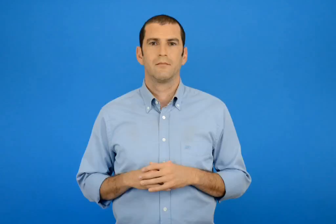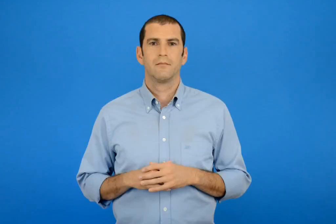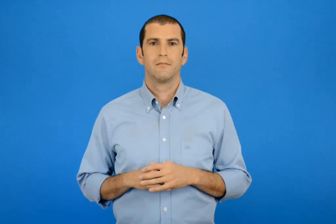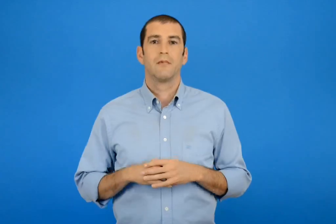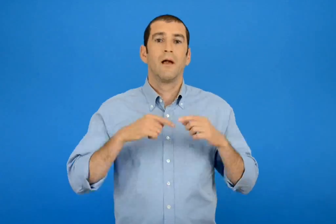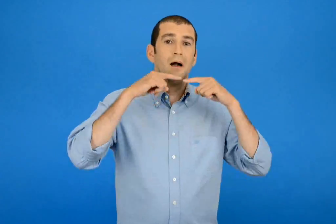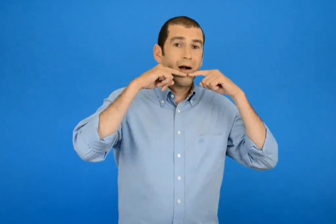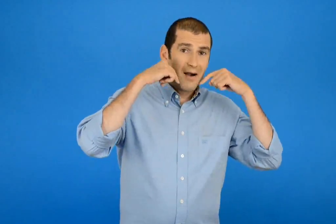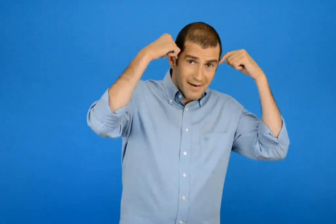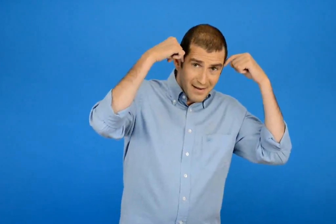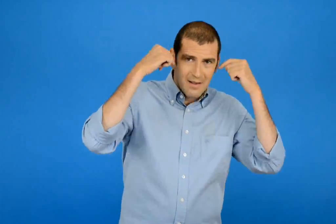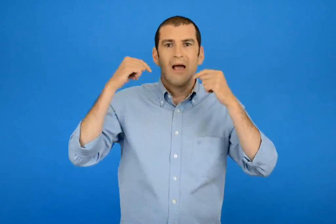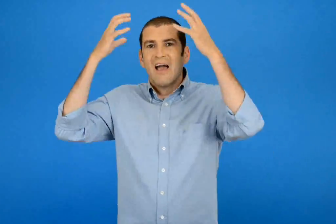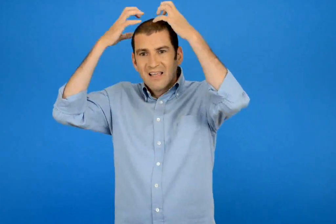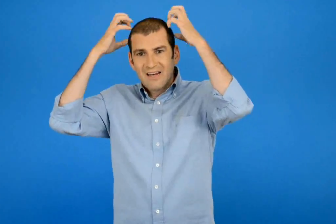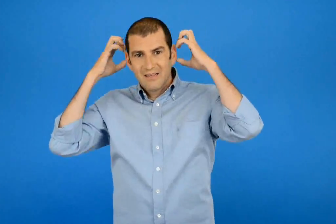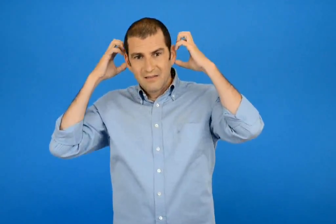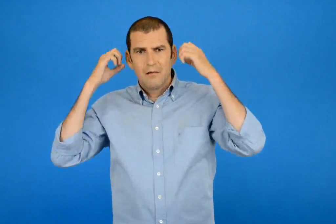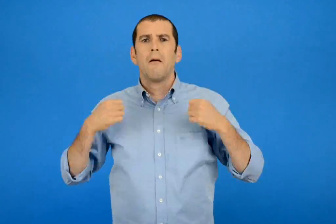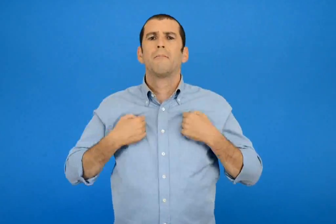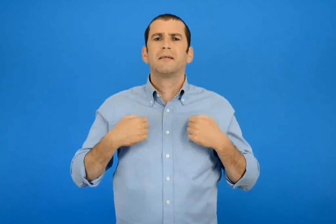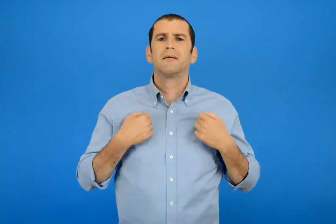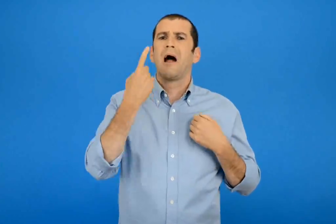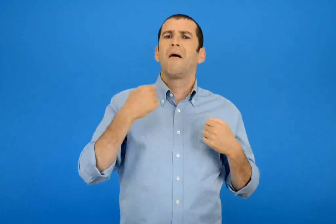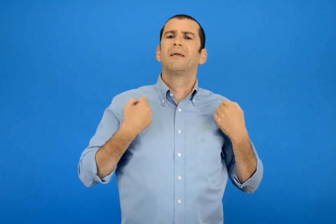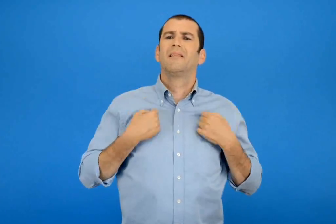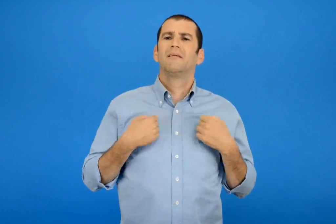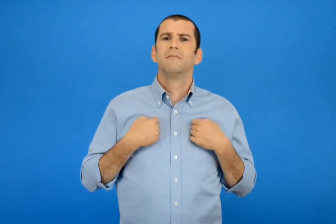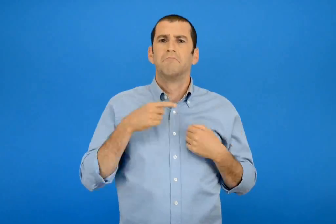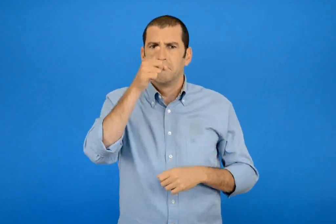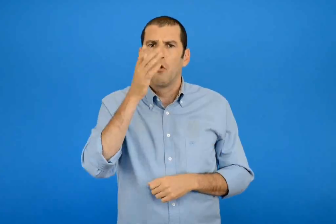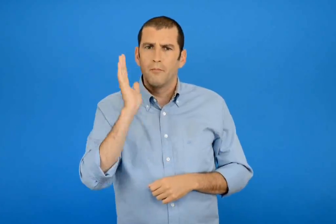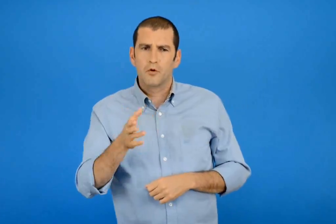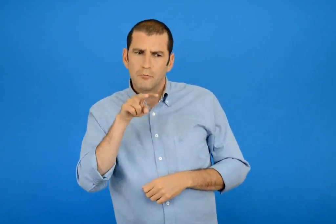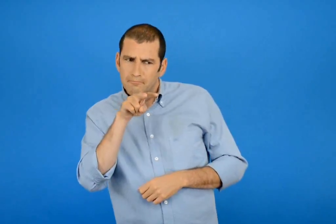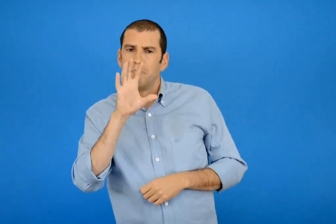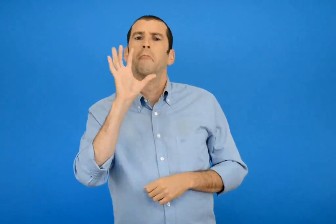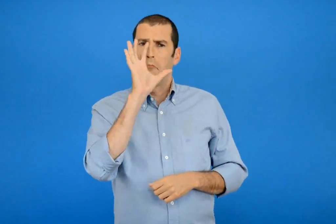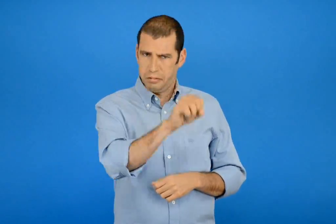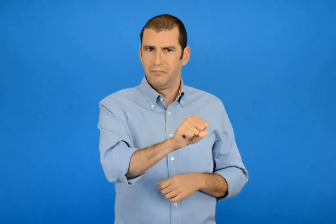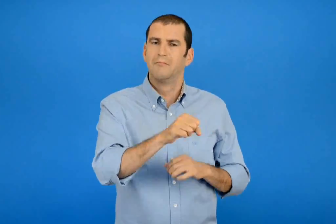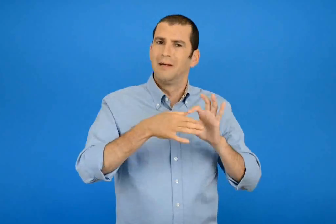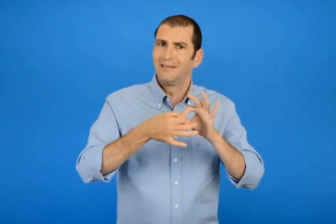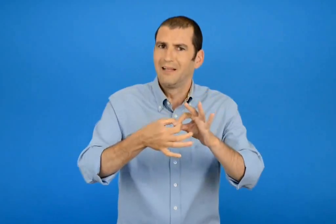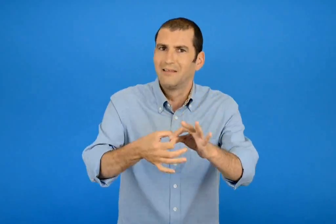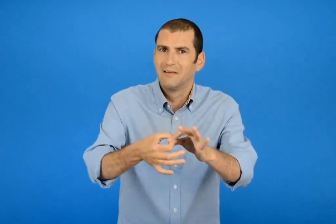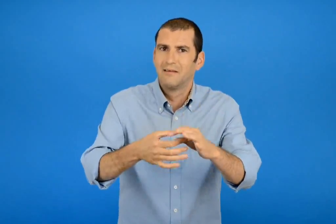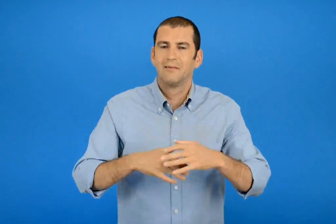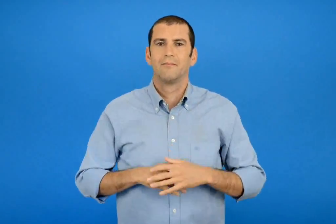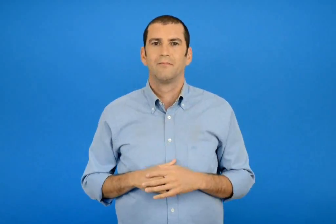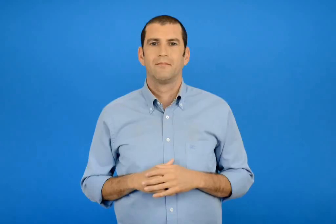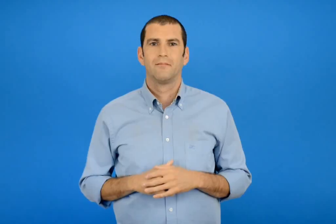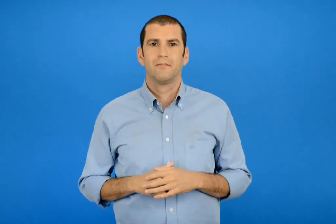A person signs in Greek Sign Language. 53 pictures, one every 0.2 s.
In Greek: η χαρά και η γαληνή παίζουν ένα παιχνίδι μπορείς να το βρεις και να το συνεχίσεις ;
